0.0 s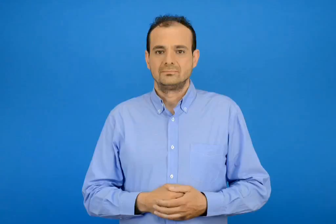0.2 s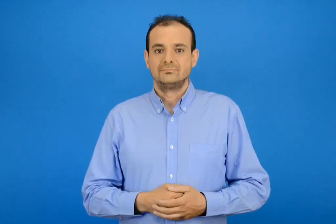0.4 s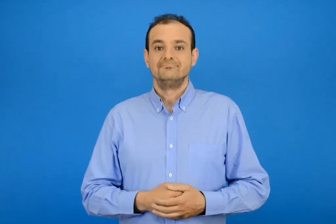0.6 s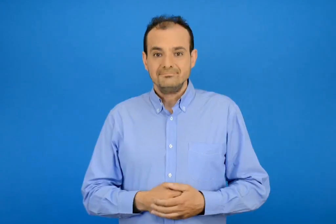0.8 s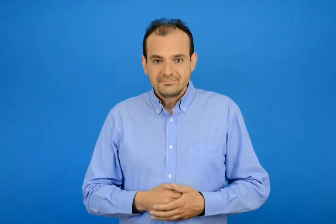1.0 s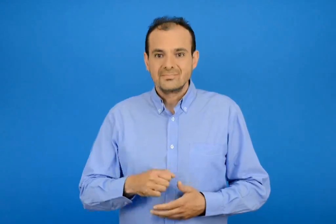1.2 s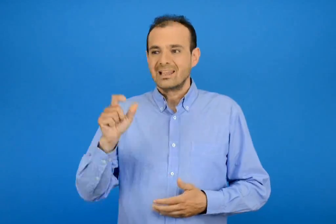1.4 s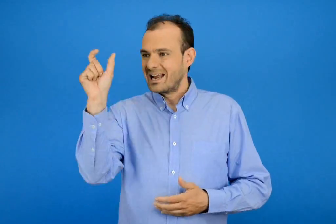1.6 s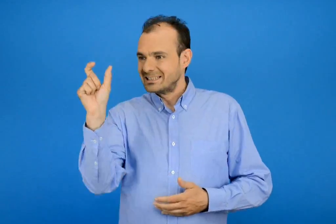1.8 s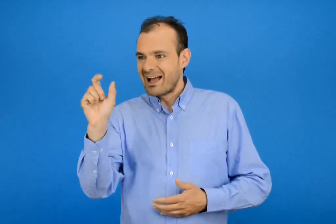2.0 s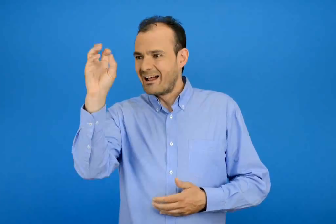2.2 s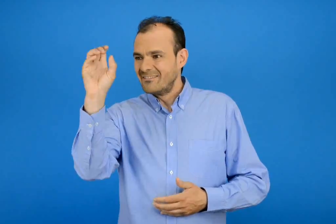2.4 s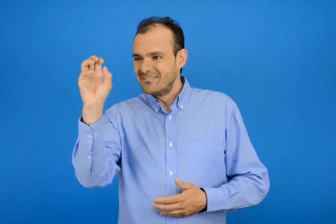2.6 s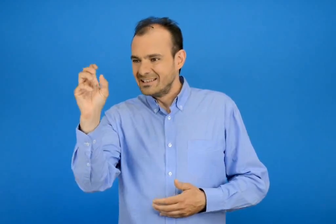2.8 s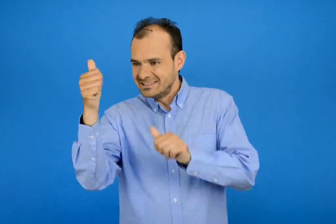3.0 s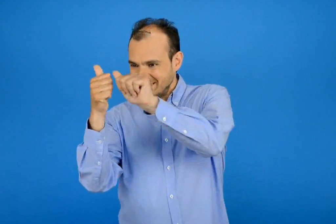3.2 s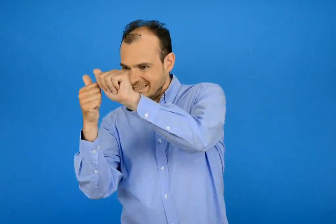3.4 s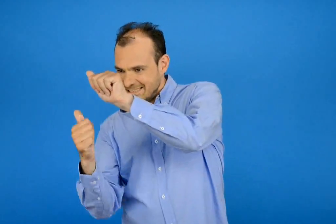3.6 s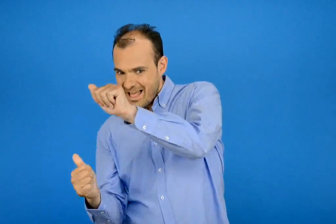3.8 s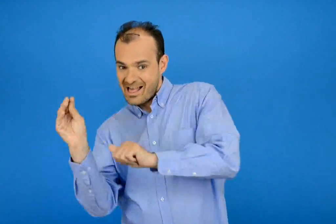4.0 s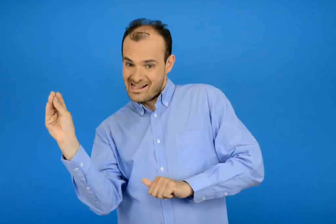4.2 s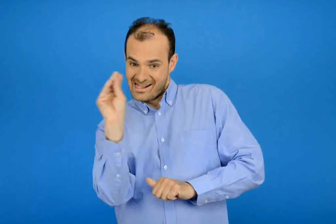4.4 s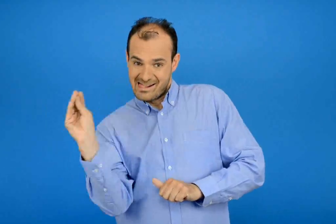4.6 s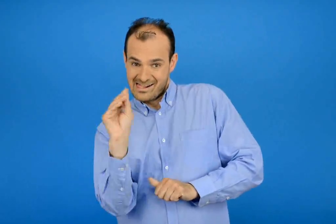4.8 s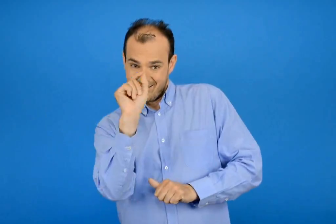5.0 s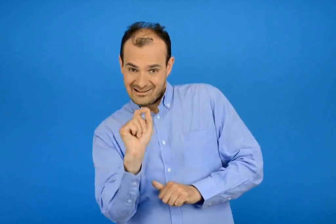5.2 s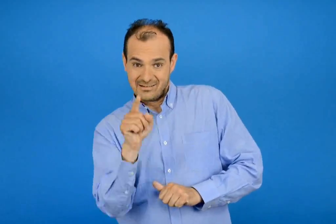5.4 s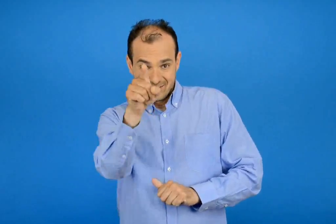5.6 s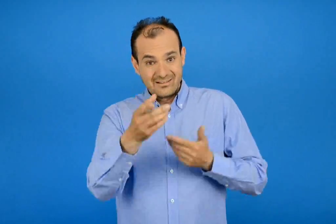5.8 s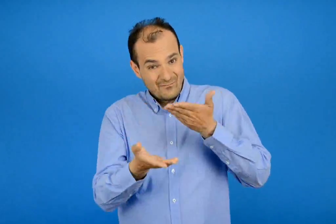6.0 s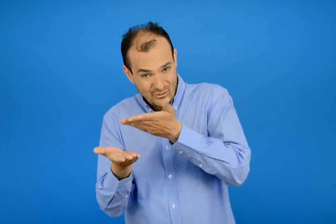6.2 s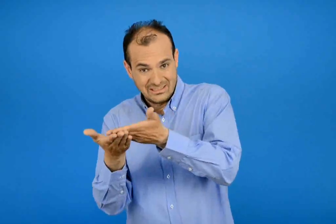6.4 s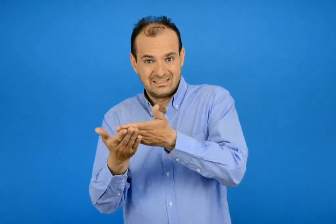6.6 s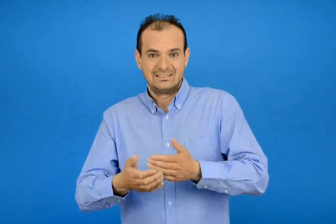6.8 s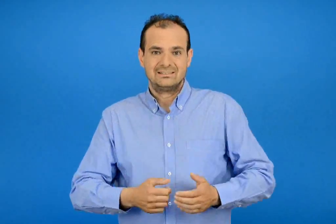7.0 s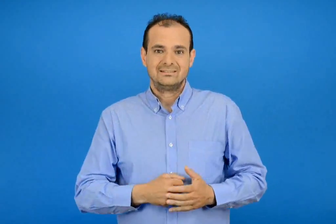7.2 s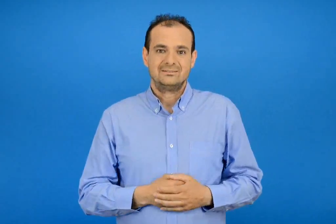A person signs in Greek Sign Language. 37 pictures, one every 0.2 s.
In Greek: βοήθησε τον να τα γράψει σε αλφαβητική σειρά
